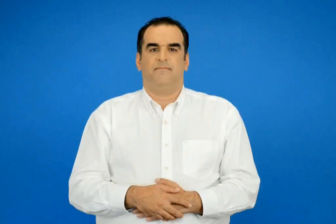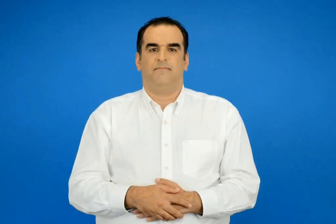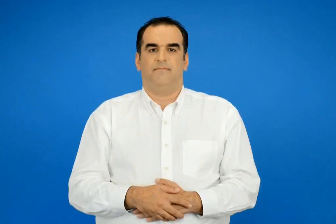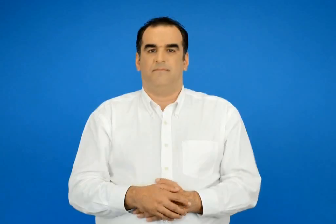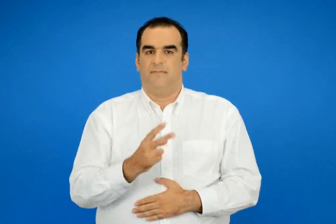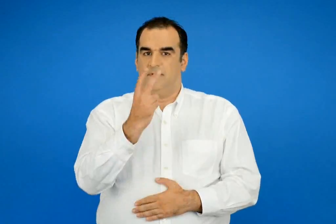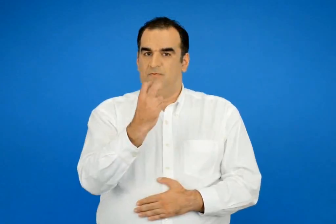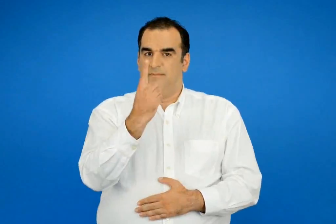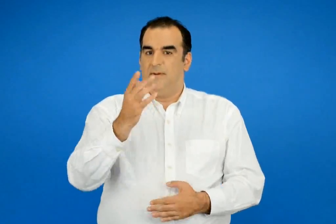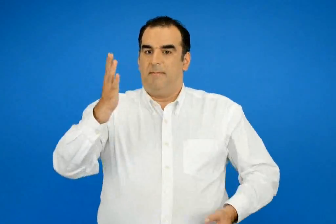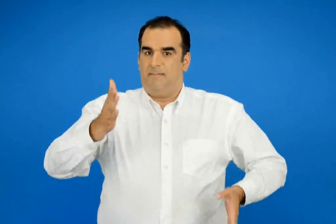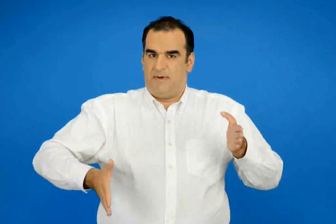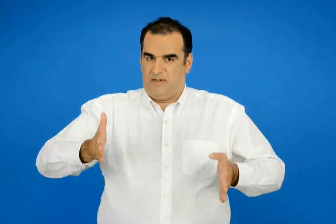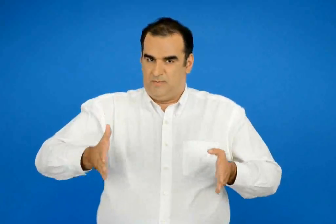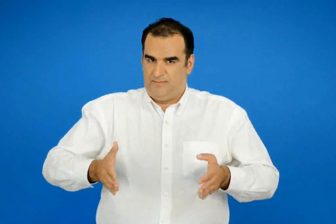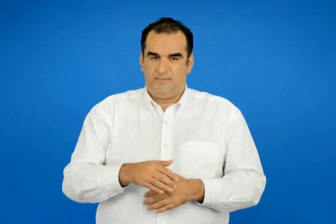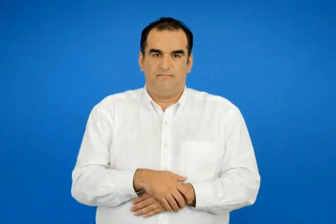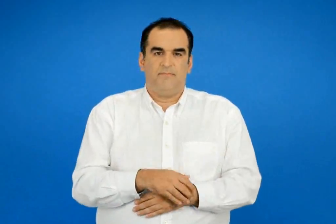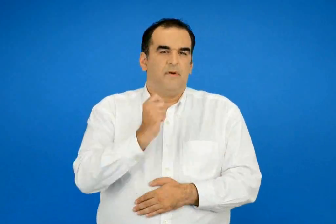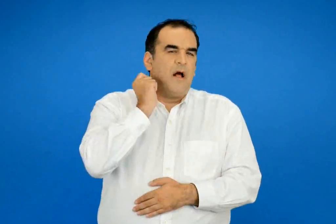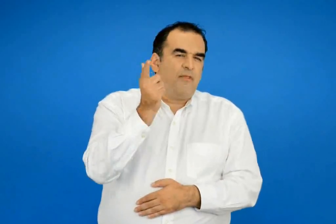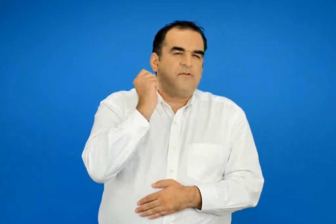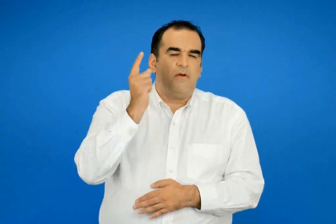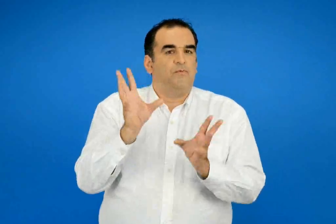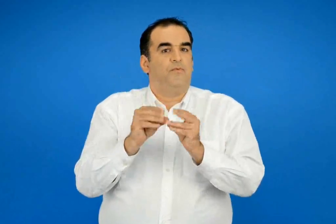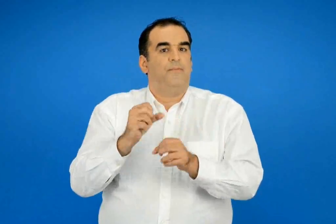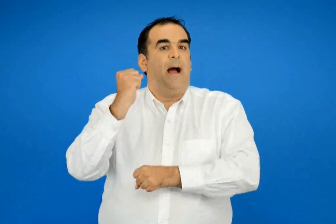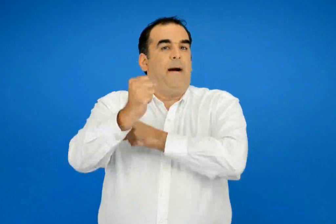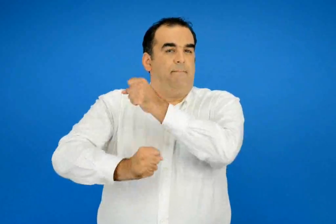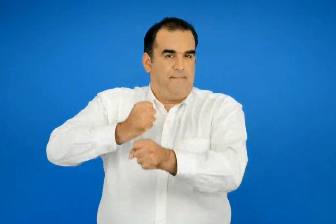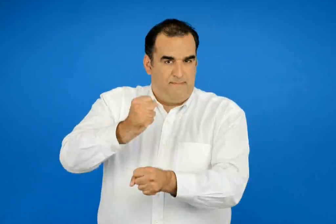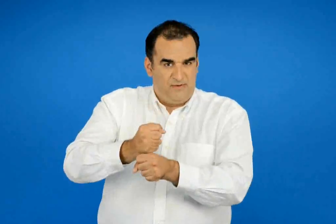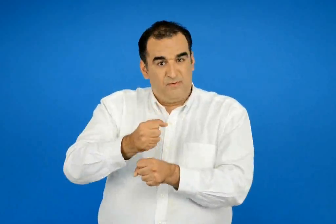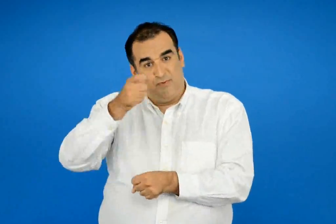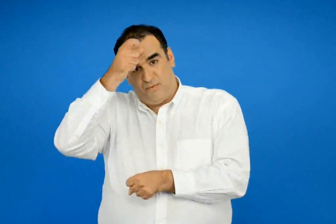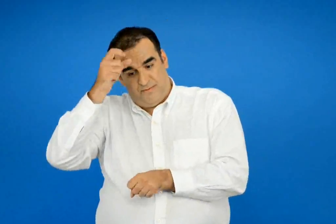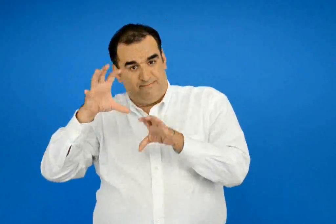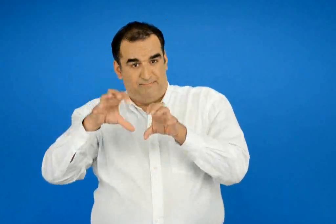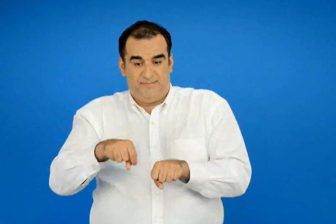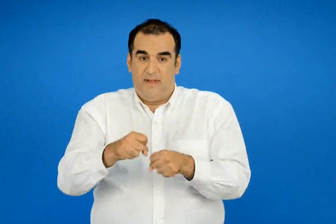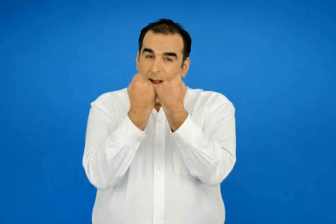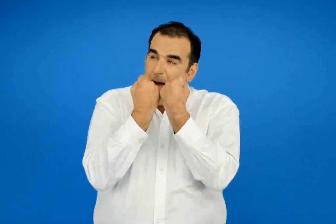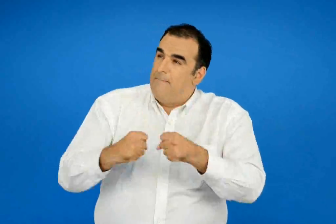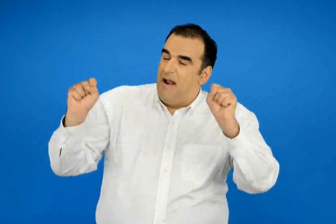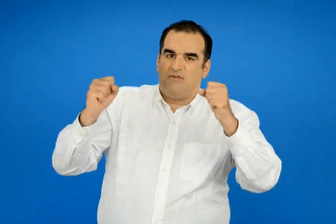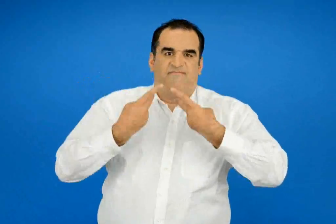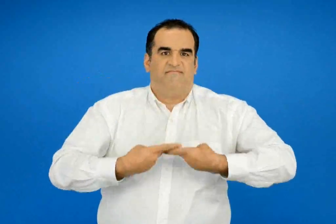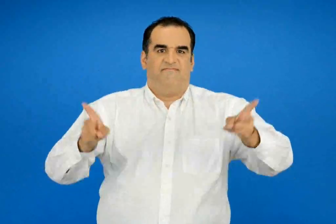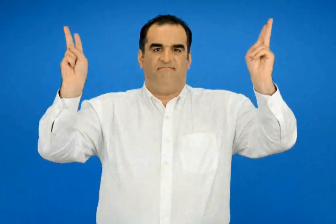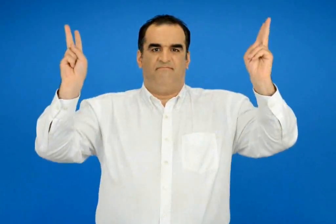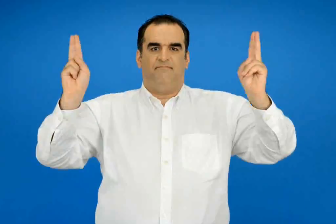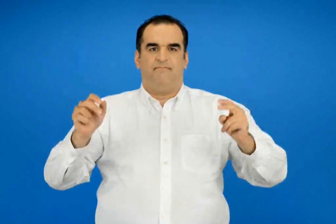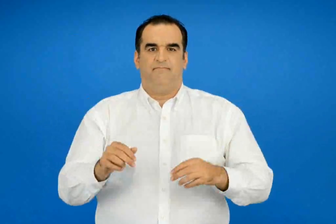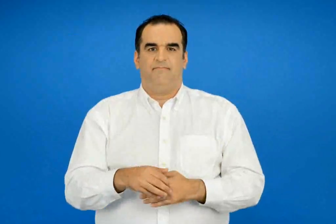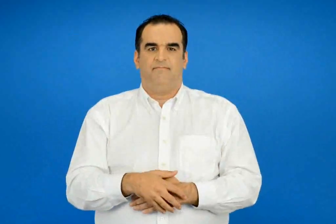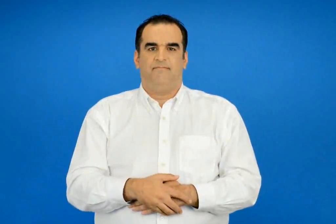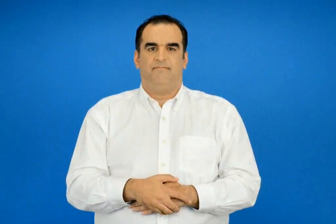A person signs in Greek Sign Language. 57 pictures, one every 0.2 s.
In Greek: 21 μαρτίου εορταστικές εκδηλώσεις για την επέτειο της απελευθέρωσης της πόλης από τους τούρκους
